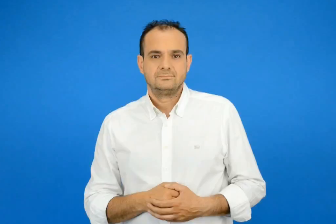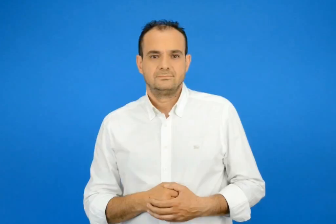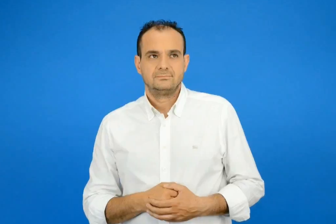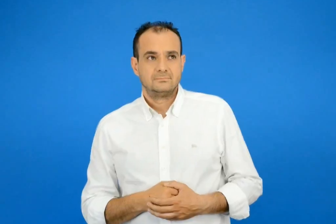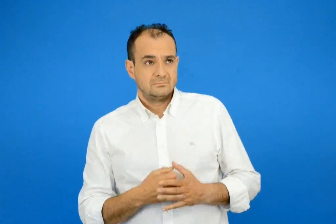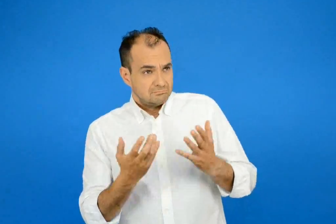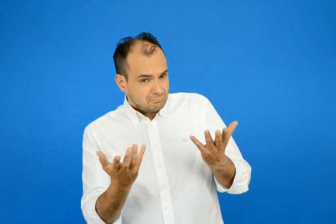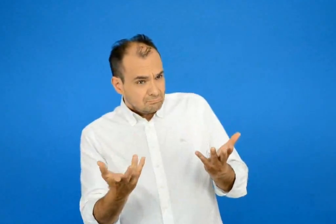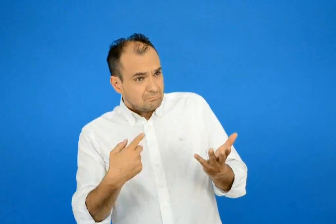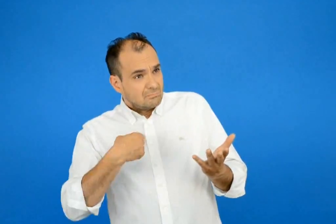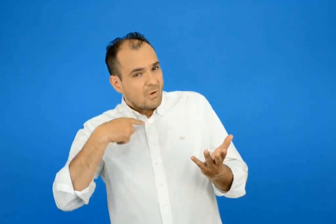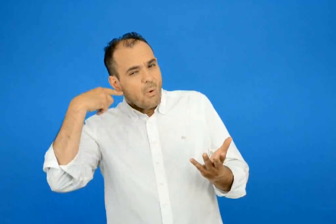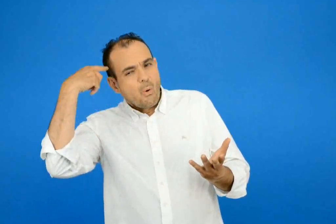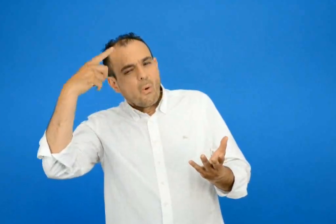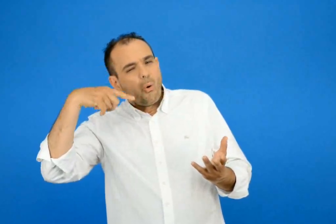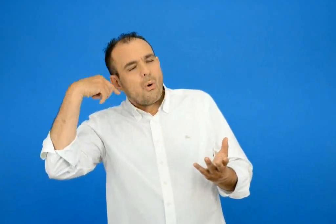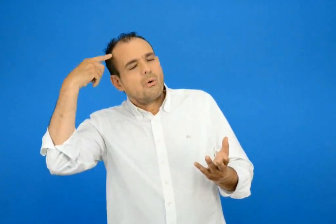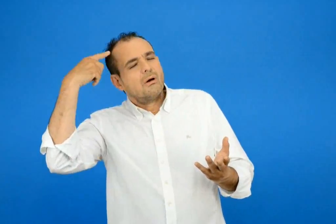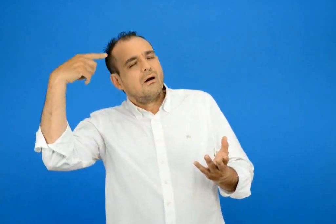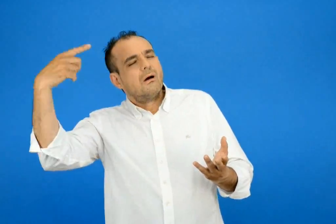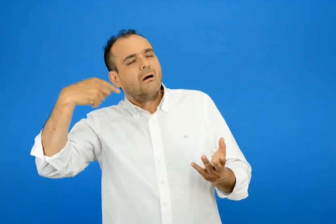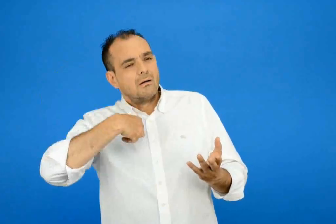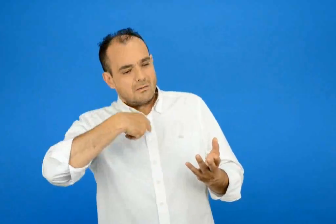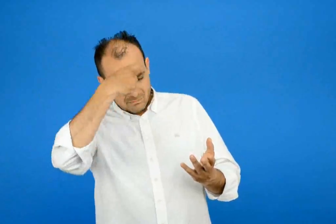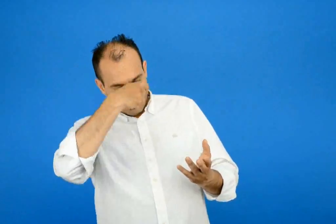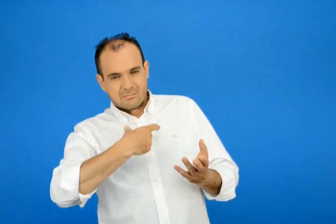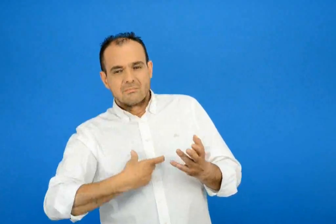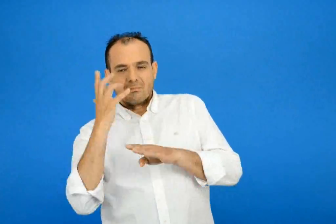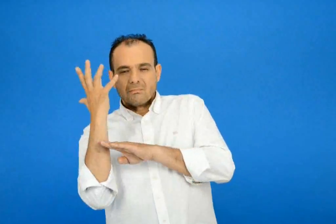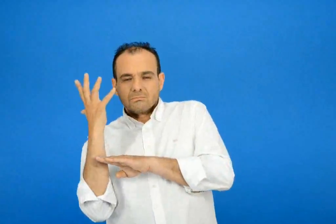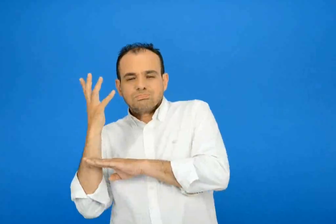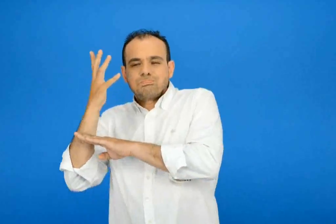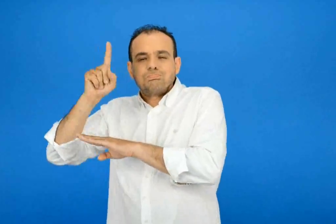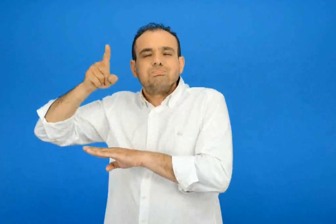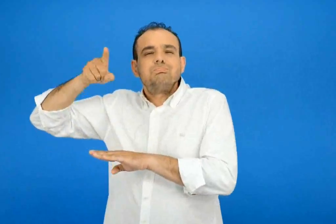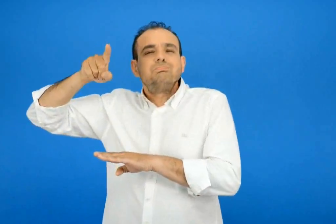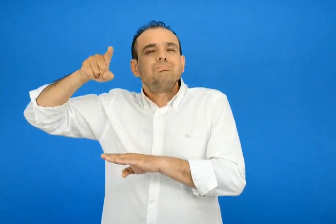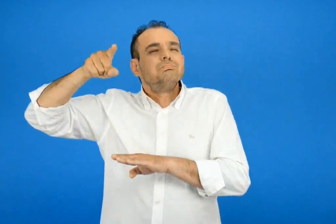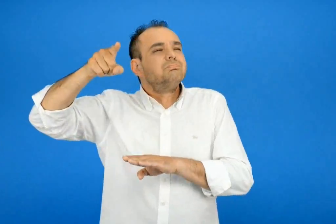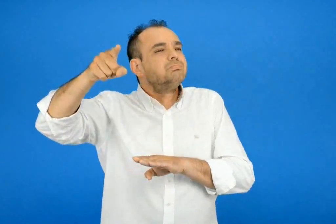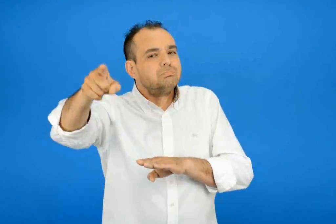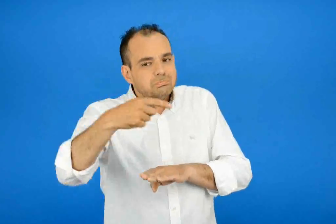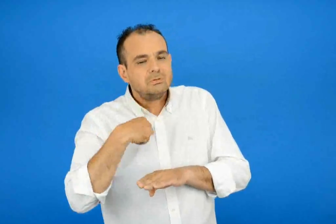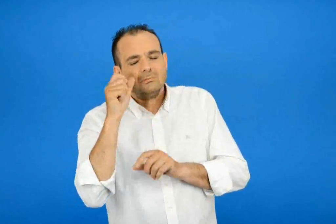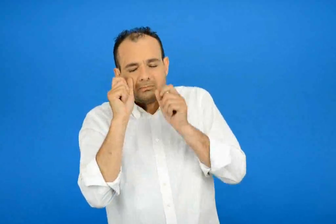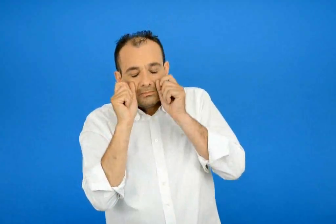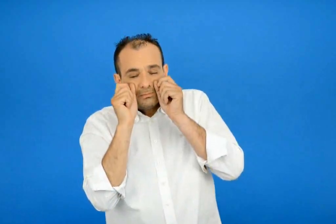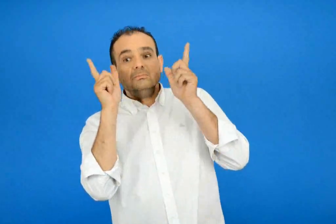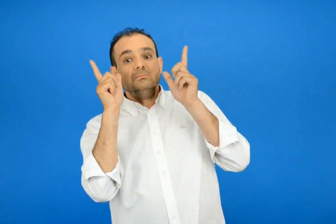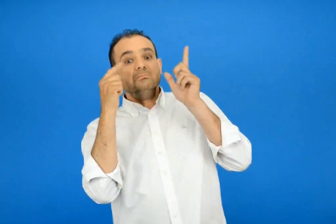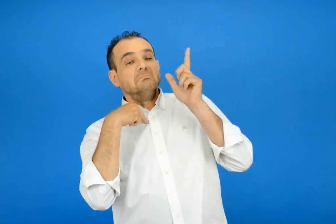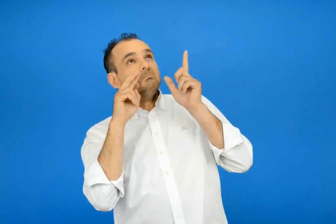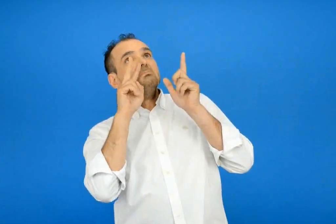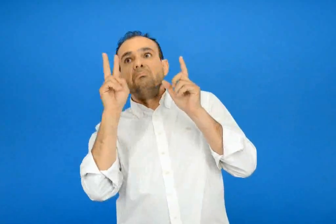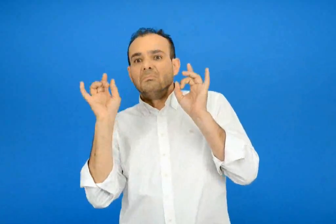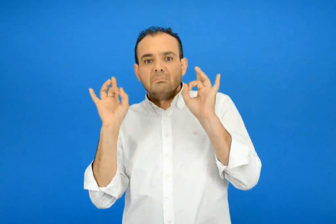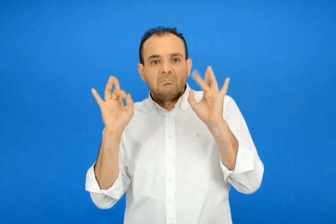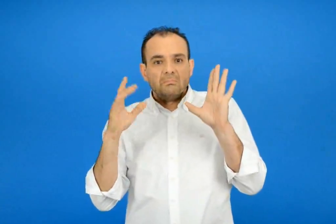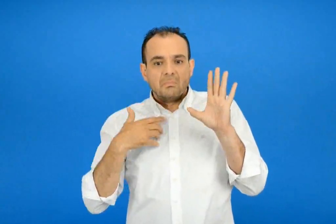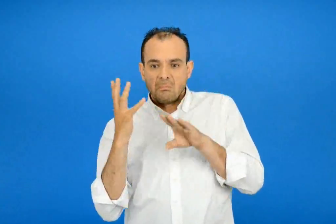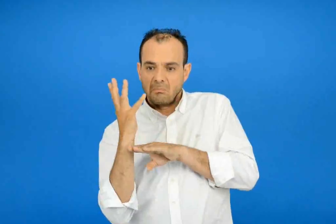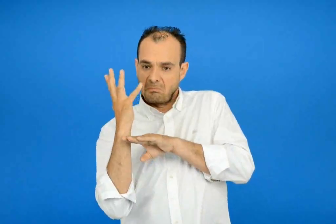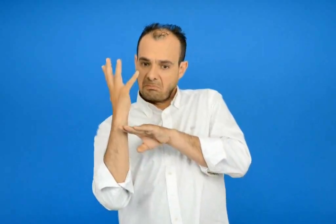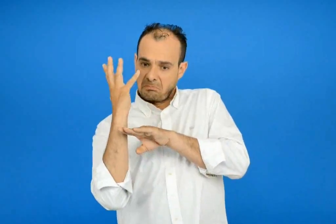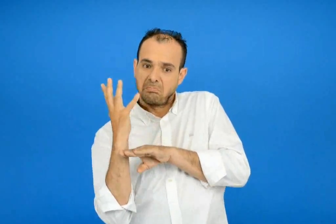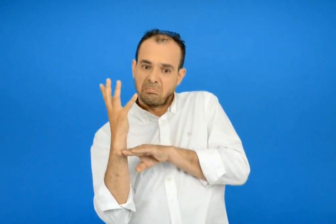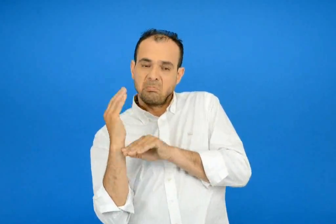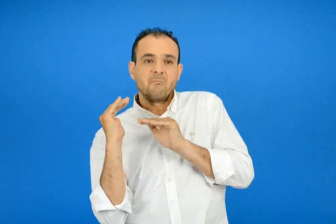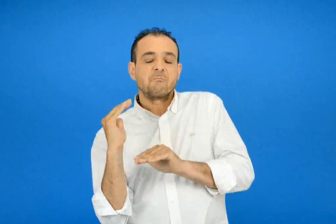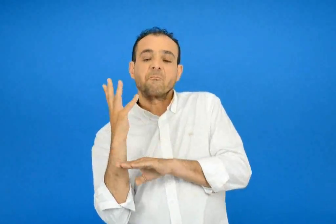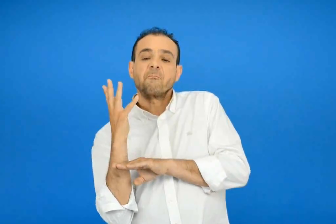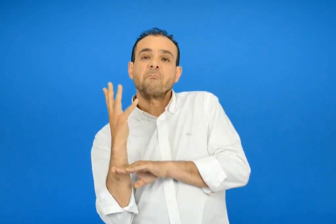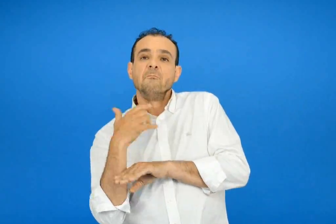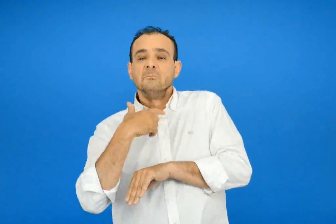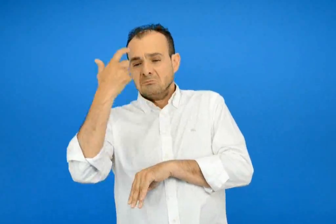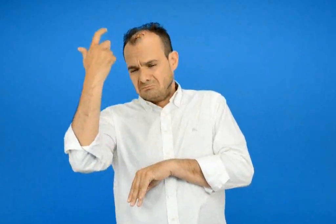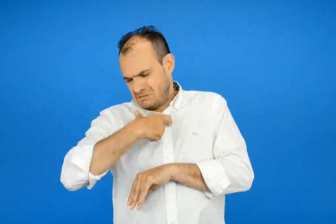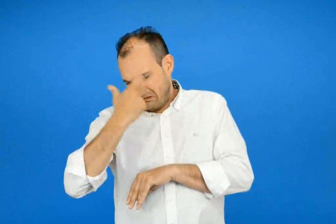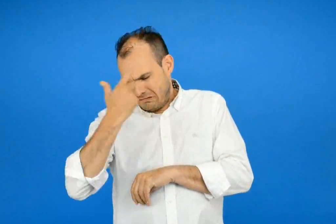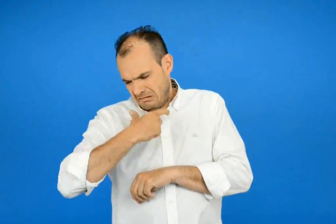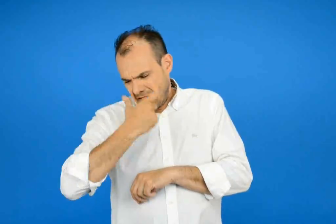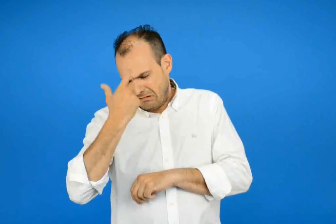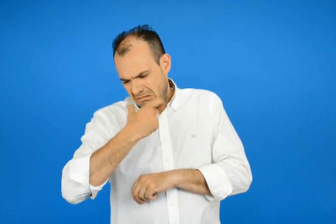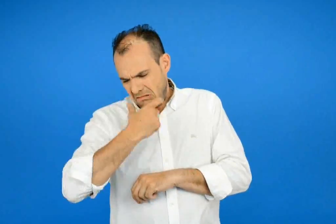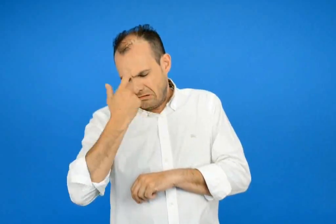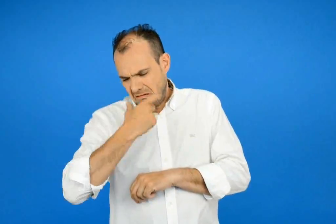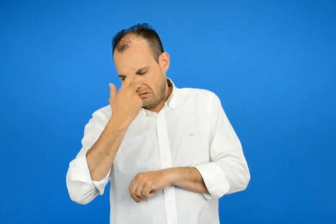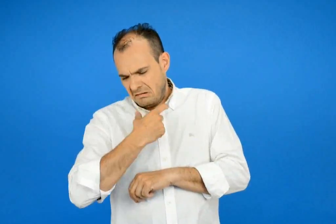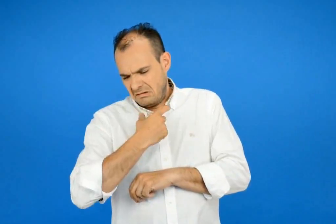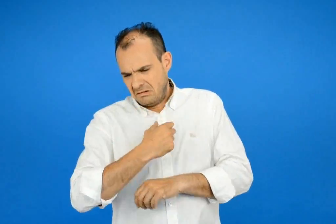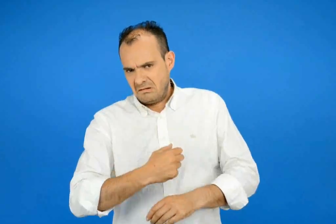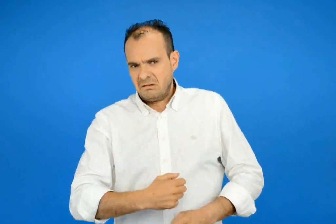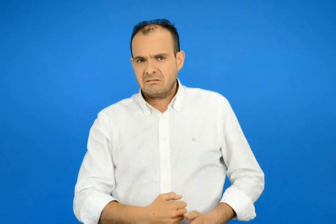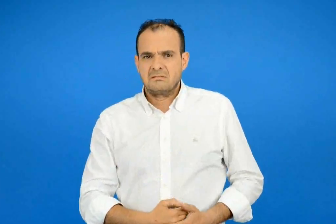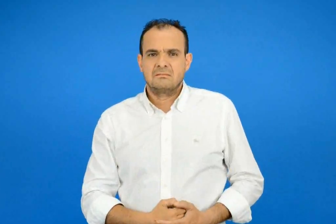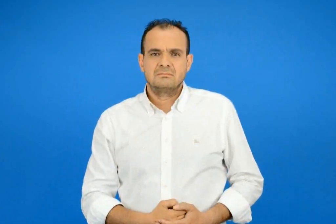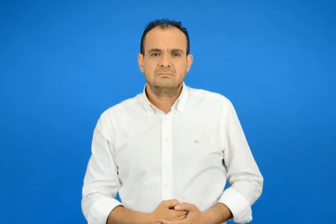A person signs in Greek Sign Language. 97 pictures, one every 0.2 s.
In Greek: είδα απόψε στο όνειρο μου πως ταξίδευα ξύπνησα και βλέπω πως δεν έχω κάνει ούτε ένα βήμα από τη θέση μου έκλαψε πιο δυνατά το δεντράκι
